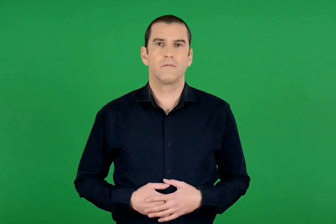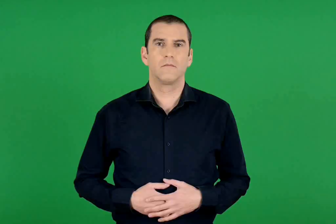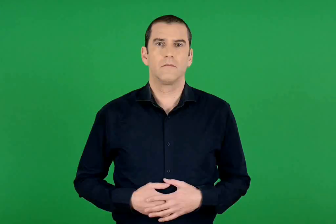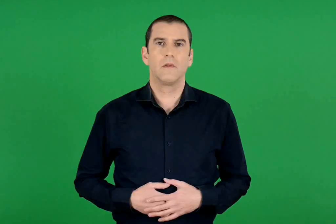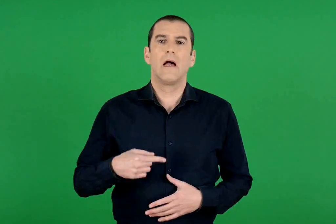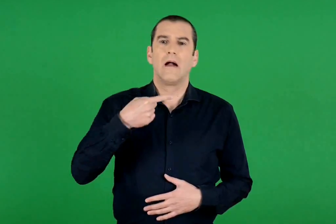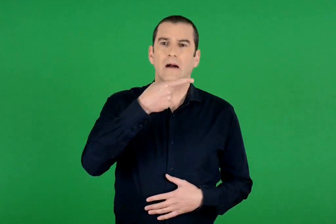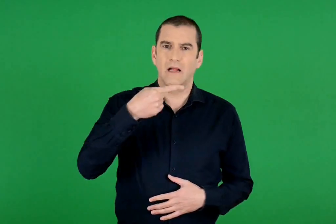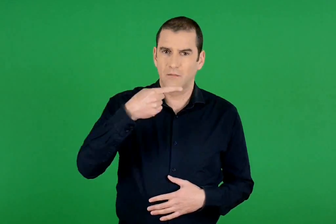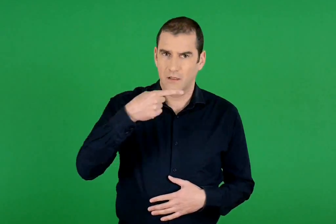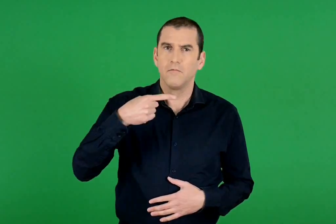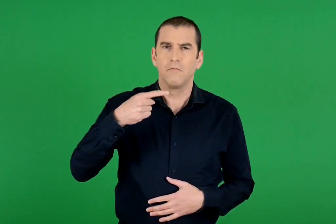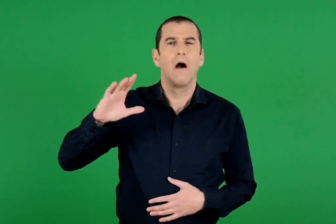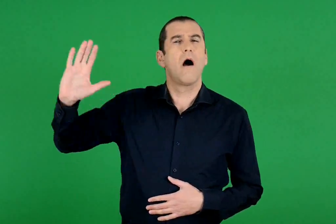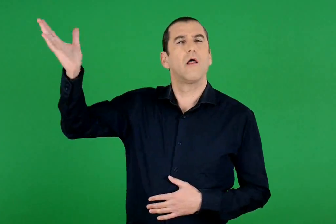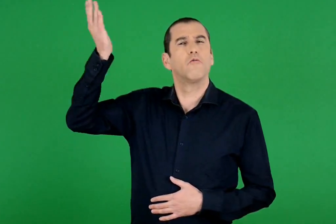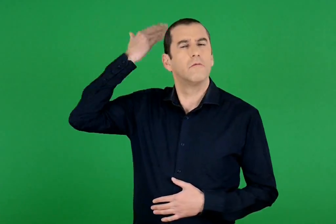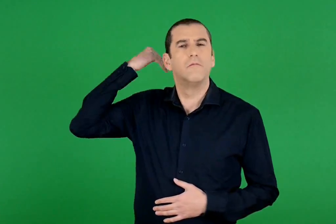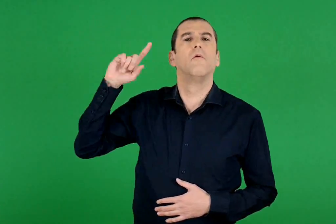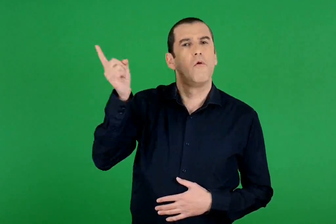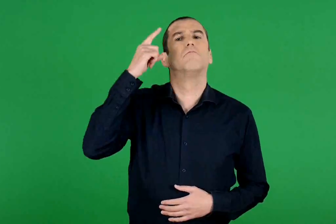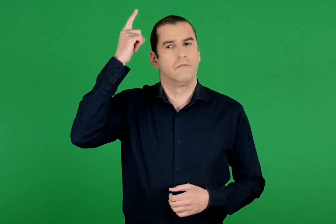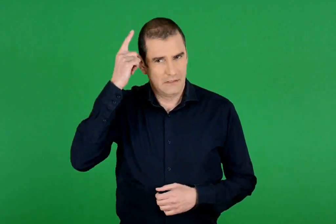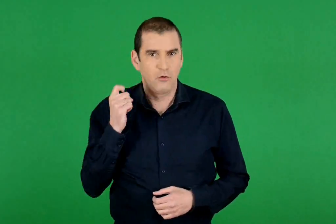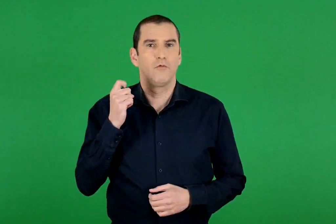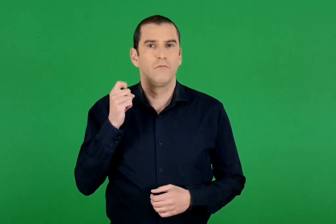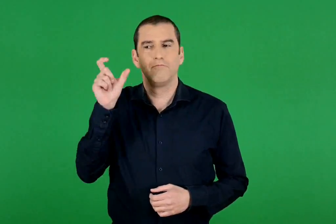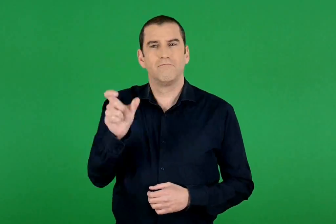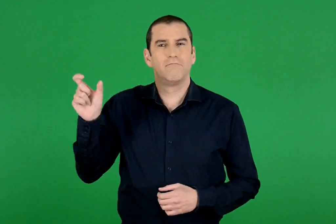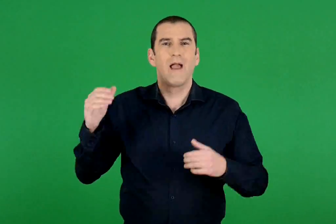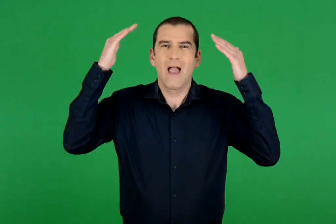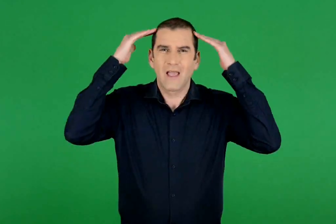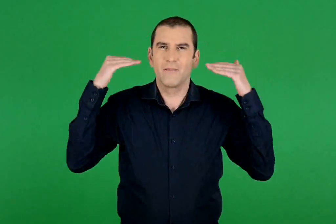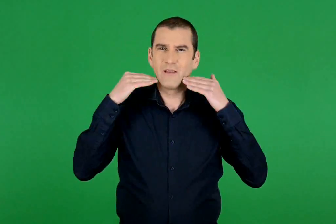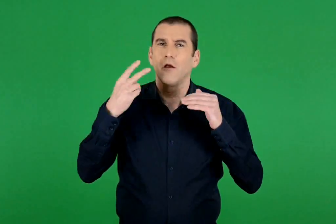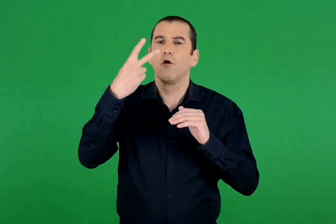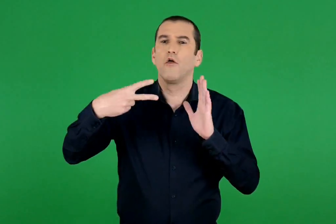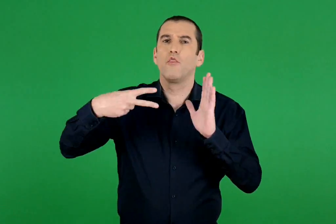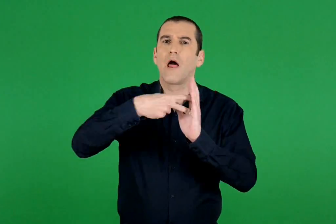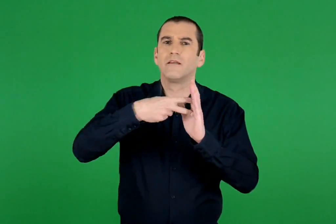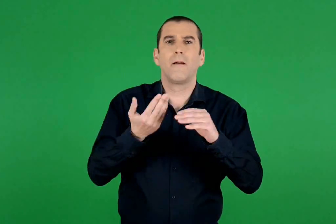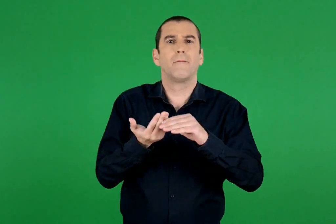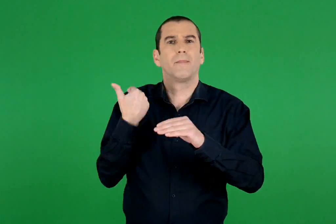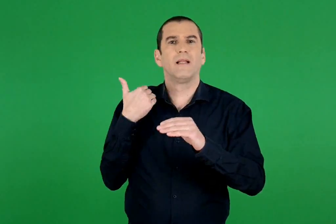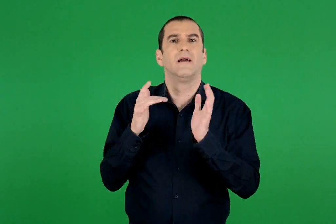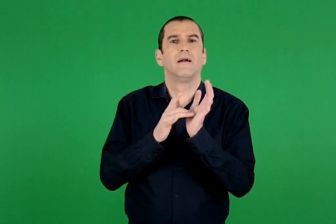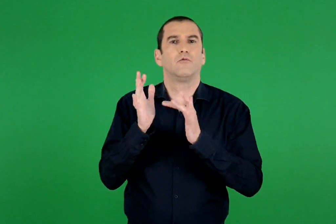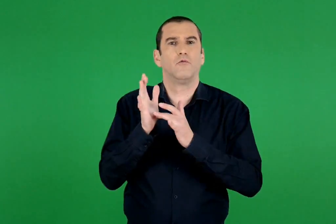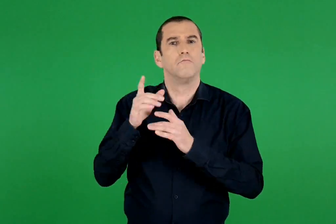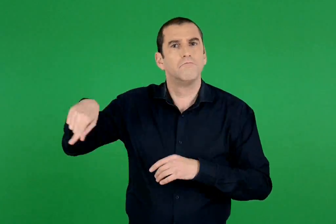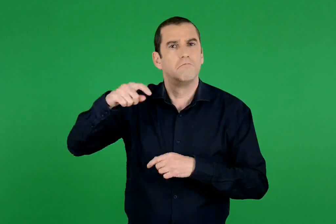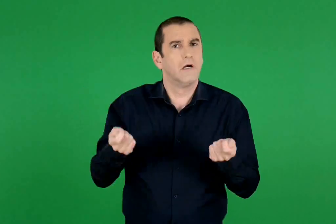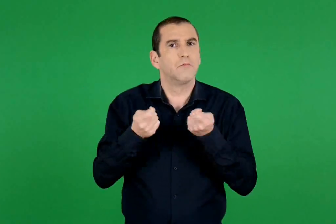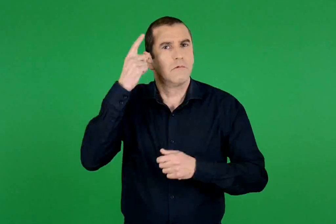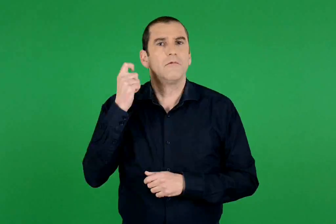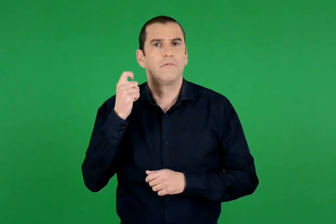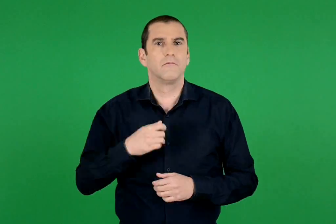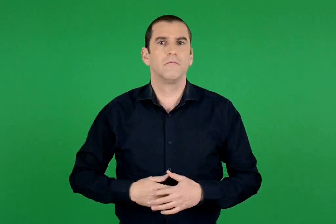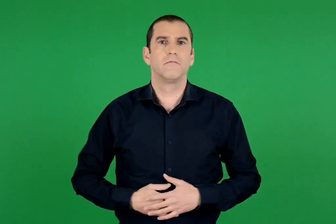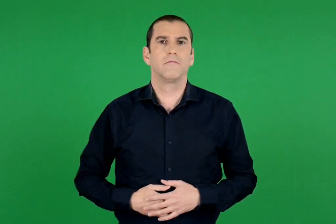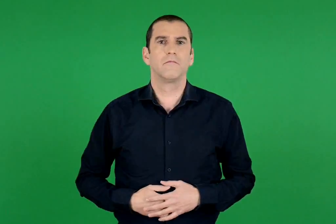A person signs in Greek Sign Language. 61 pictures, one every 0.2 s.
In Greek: τα κλάσματα ήταν ήδη γνωστά από την αρχαιότητα. τα χρησιμοποιούσαν οι αιγύπτιοι τη δεύτερη χιλιετηρίδα π.χ
